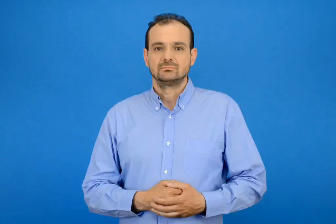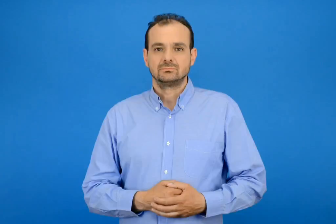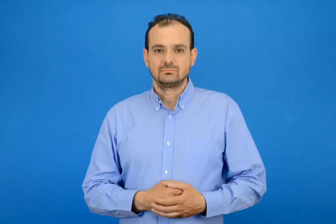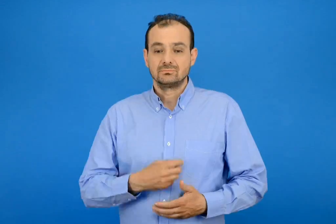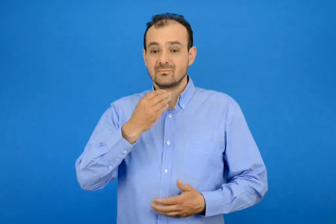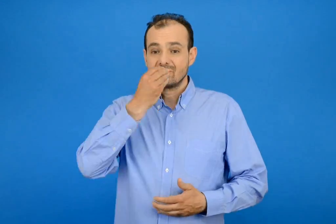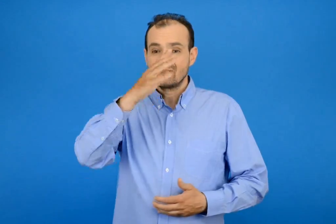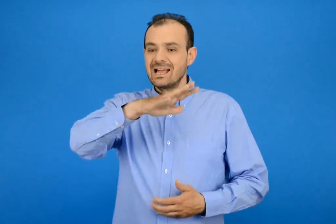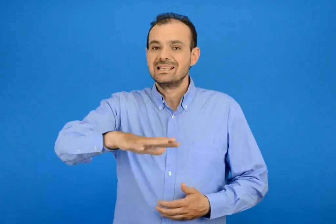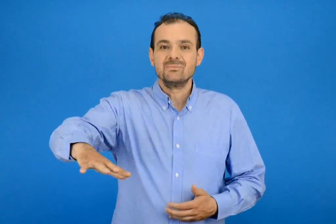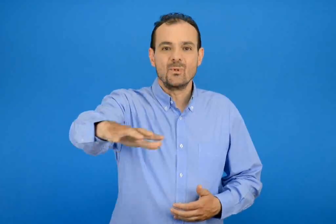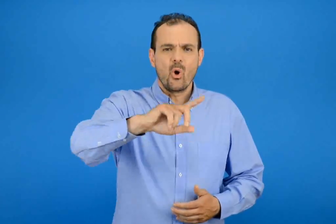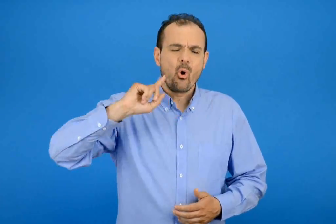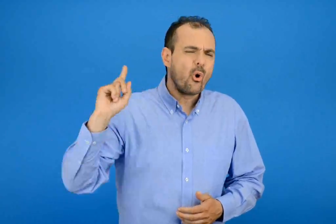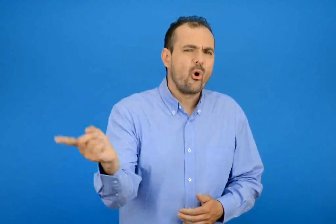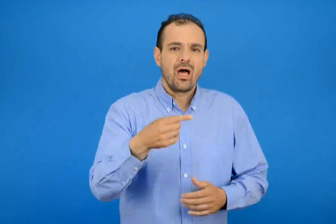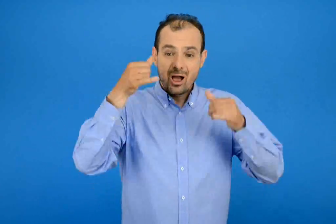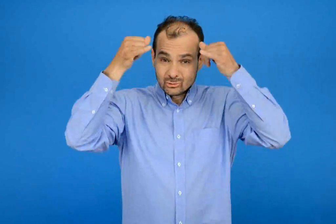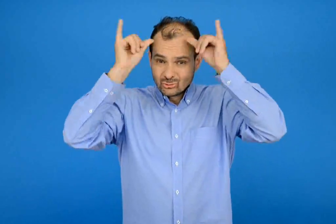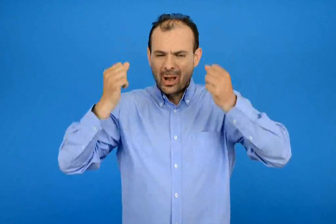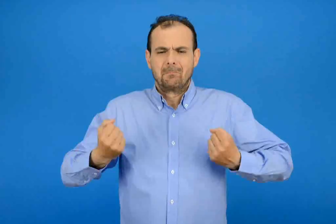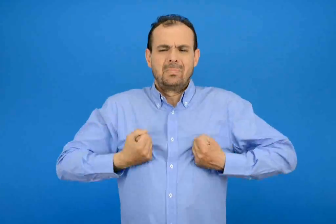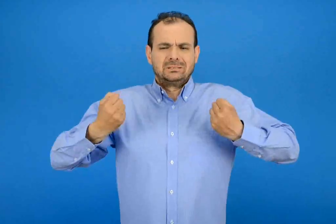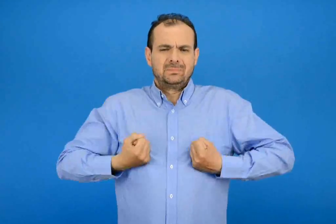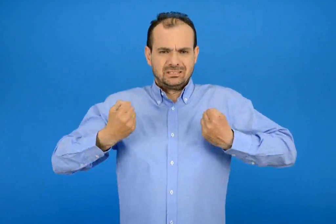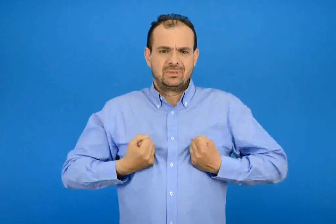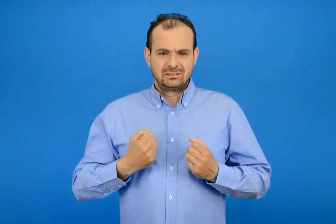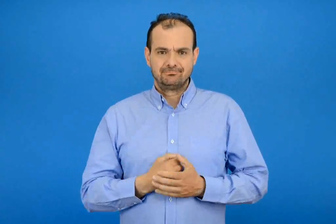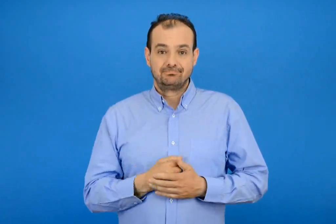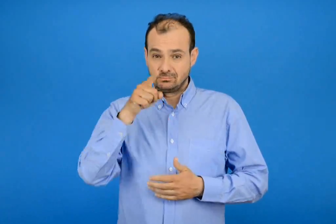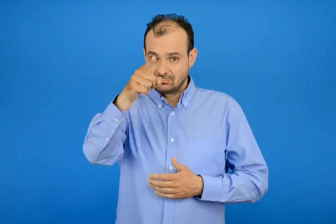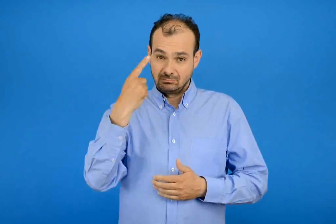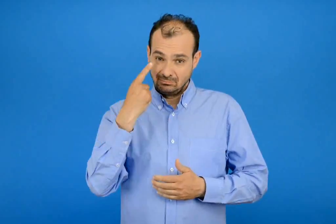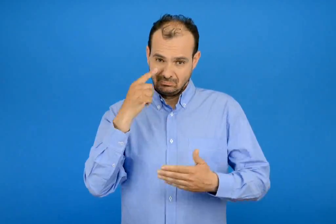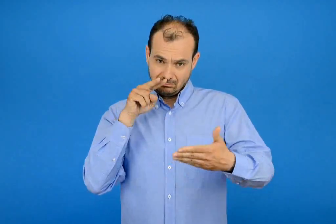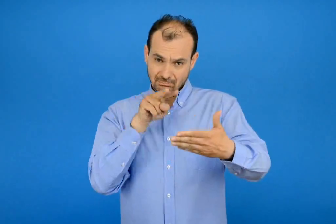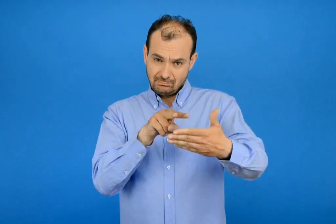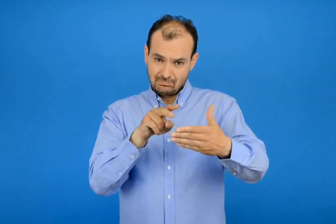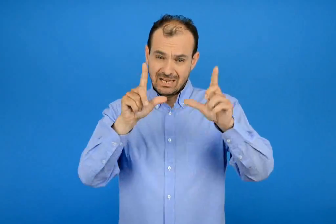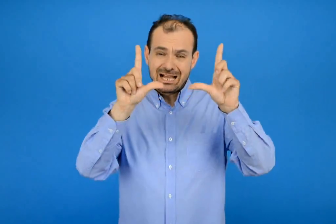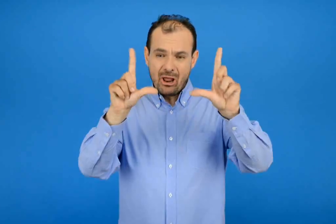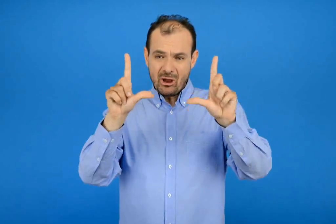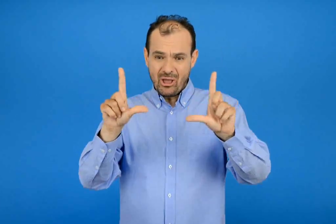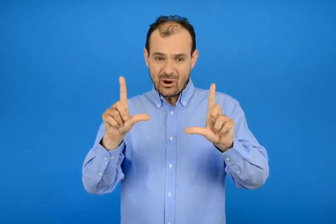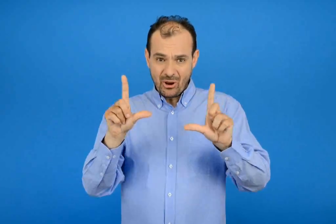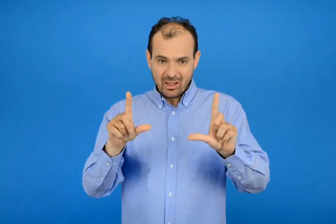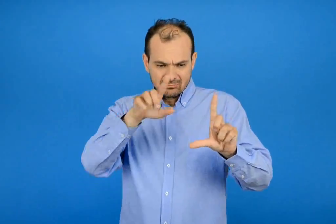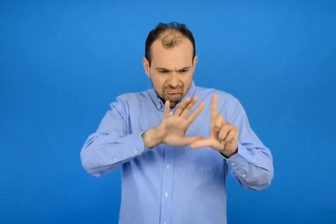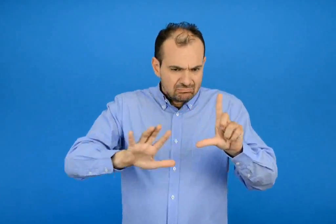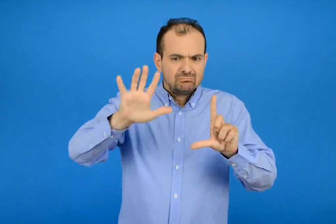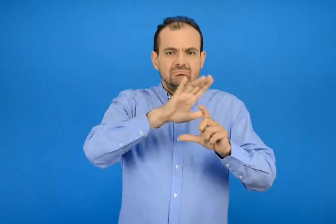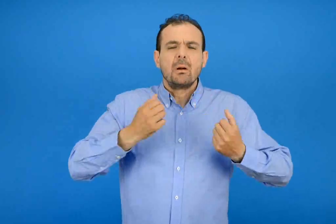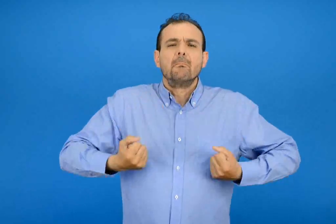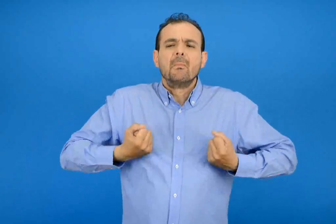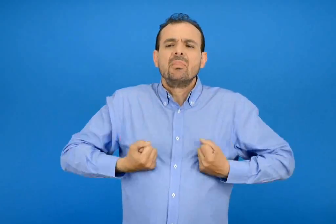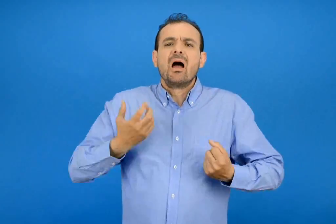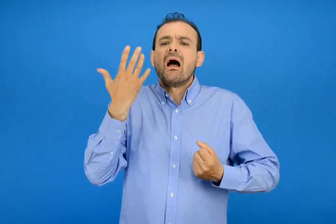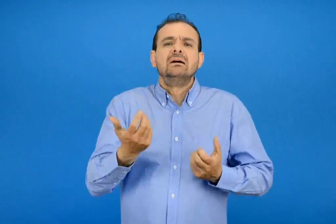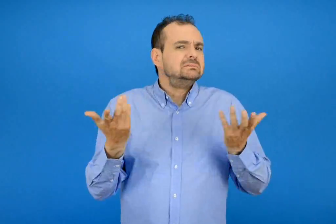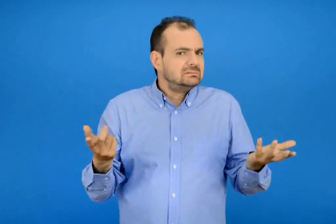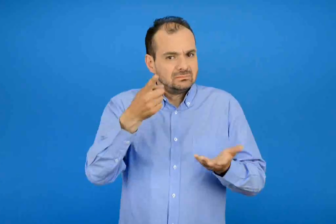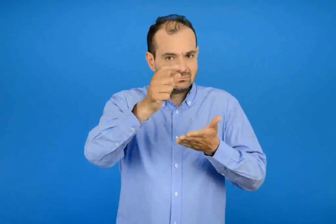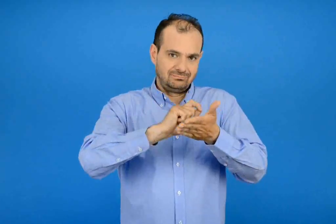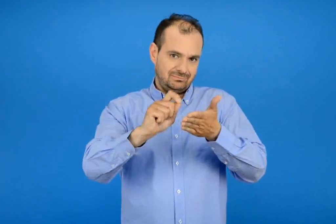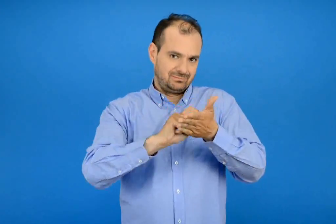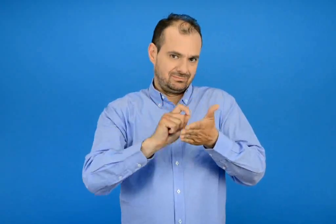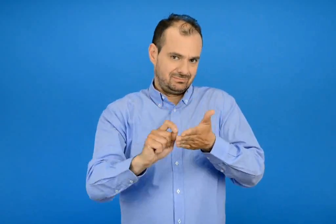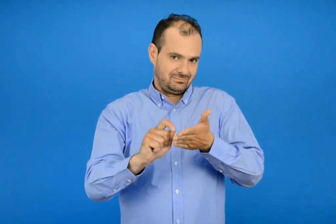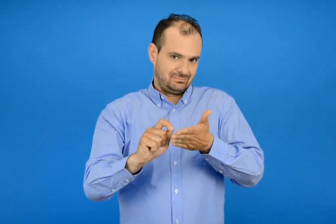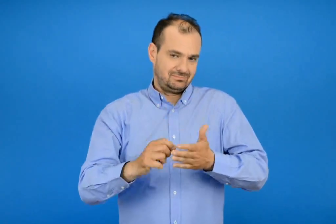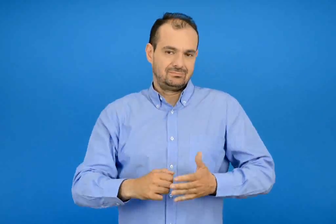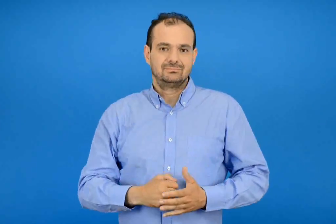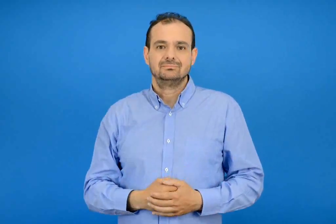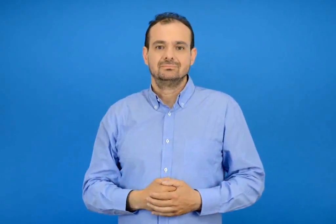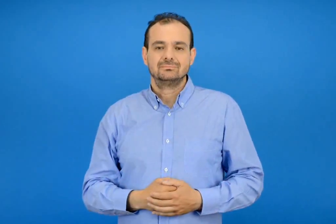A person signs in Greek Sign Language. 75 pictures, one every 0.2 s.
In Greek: όλα τα ζώα παίζουν στον κήπο κοιτά τις εικόνες και γράψε τι παιχνίδια έχουν
